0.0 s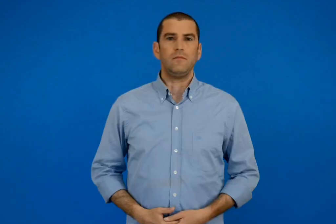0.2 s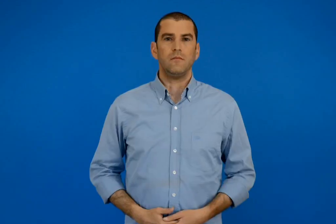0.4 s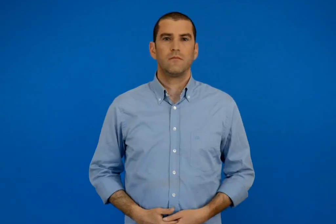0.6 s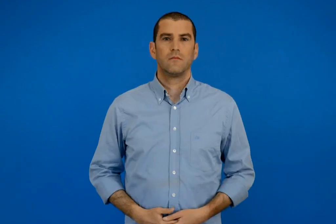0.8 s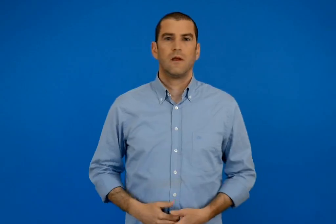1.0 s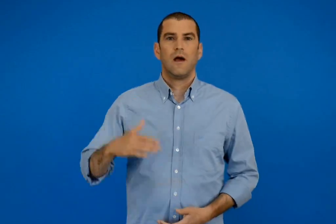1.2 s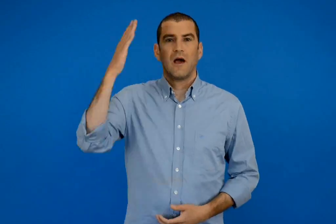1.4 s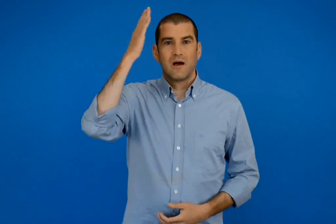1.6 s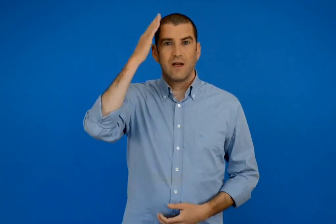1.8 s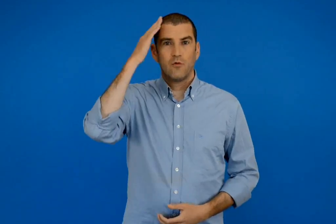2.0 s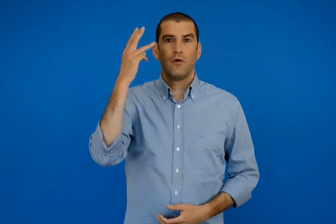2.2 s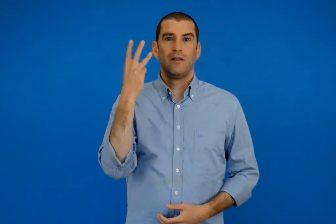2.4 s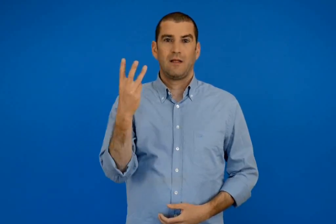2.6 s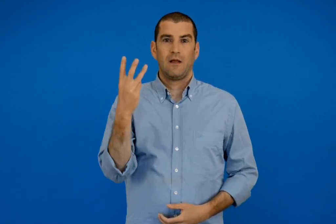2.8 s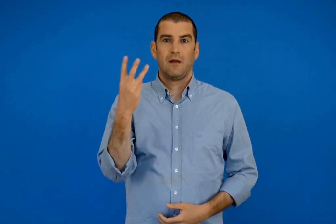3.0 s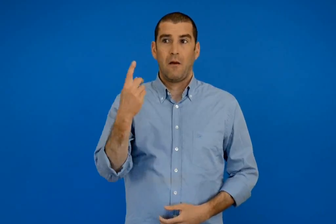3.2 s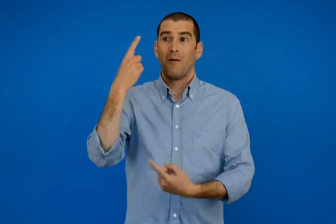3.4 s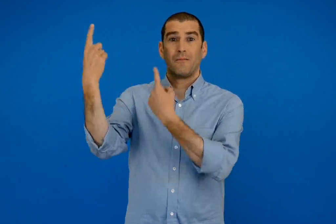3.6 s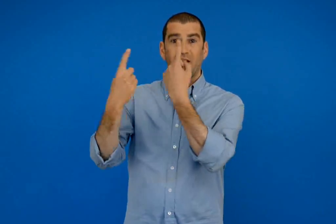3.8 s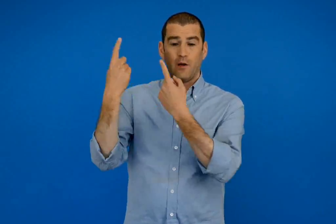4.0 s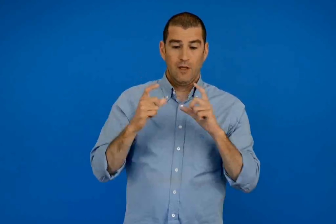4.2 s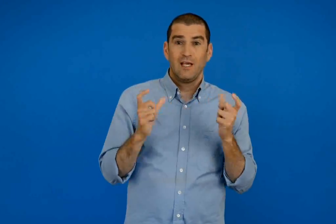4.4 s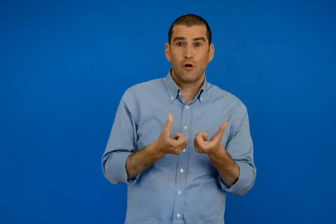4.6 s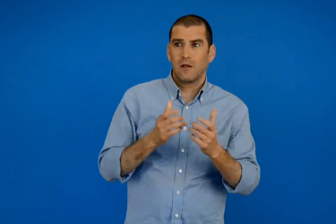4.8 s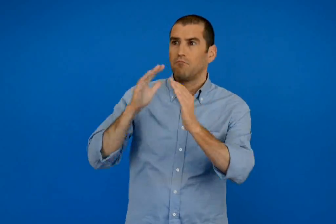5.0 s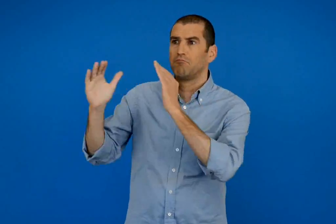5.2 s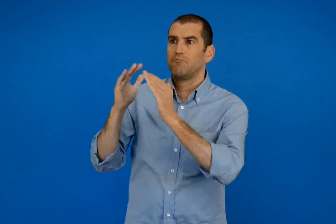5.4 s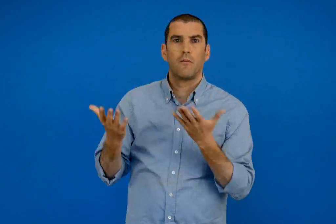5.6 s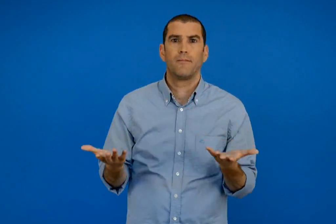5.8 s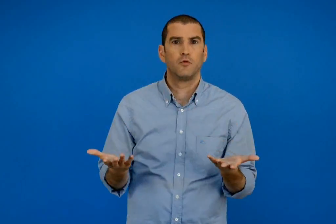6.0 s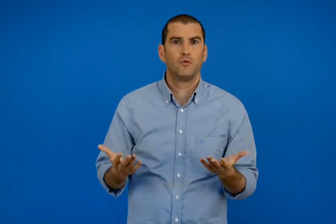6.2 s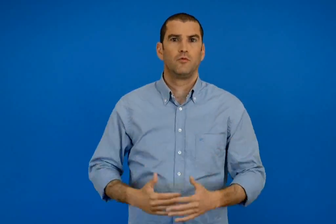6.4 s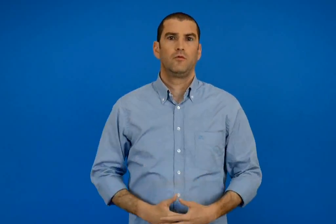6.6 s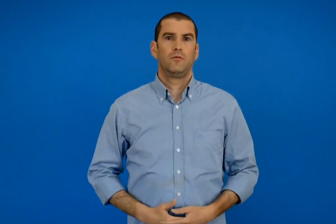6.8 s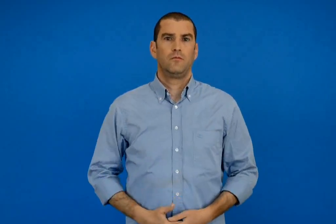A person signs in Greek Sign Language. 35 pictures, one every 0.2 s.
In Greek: κεφάλαιο 3 πως η οικογένεια φροντίζει το περιβάλλον ;
